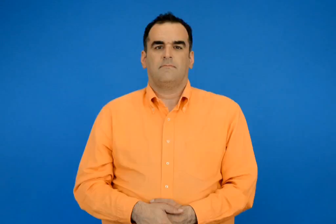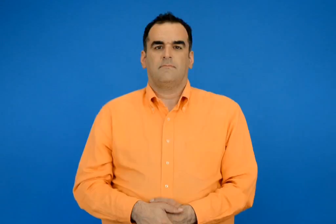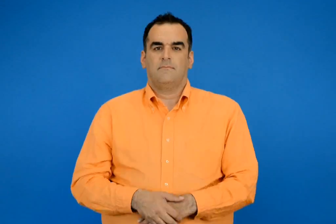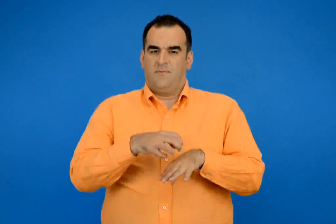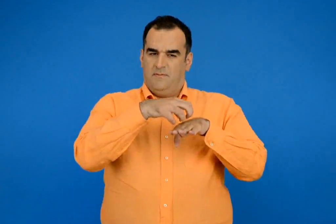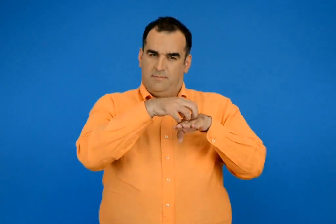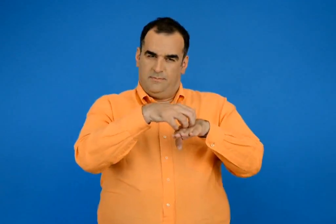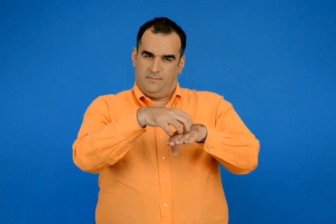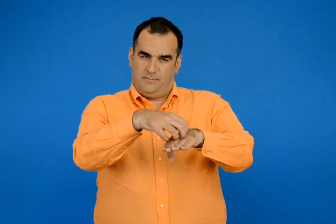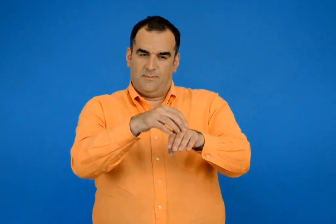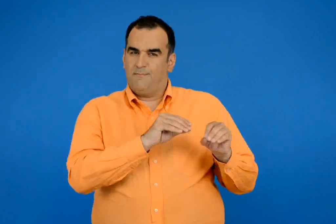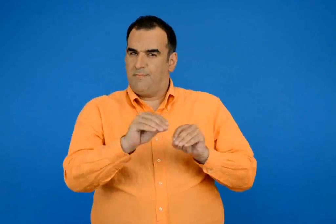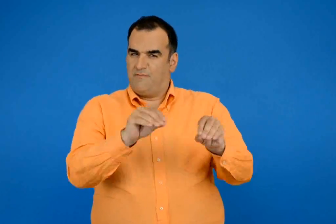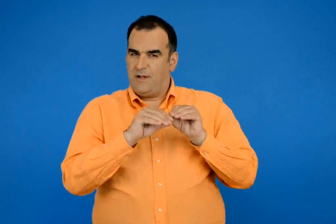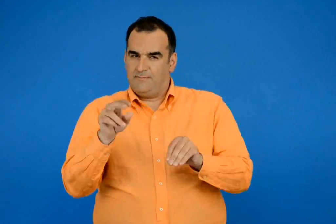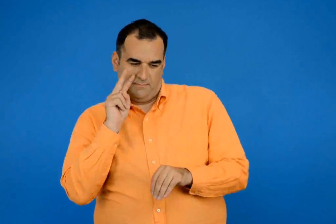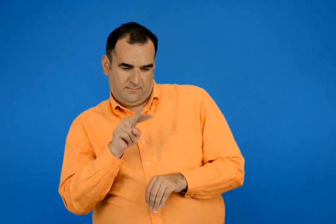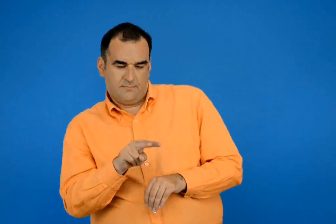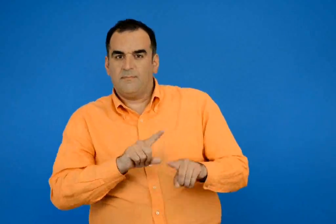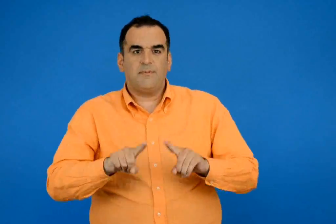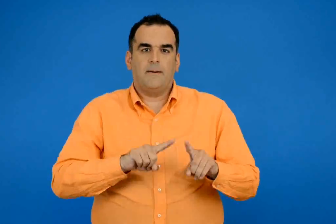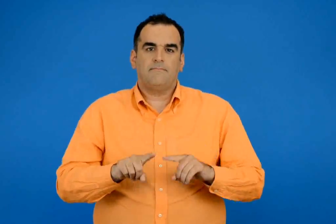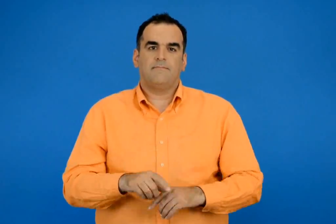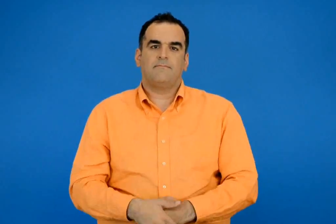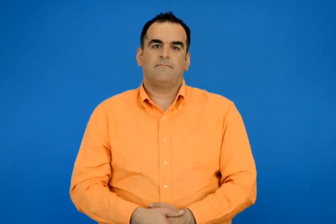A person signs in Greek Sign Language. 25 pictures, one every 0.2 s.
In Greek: ποια μέσα μεταφοράς βλέπετε ;
